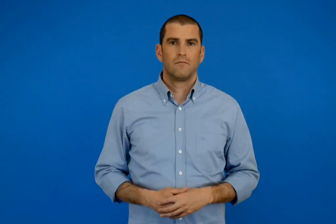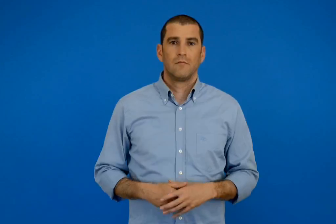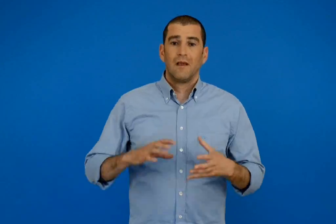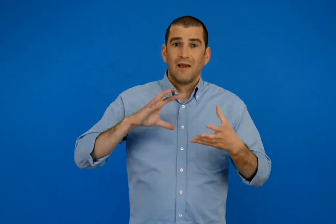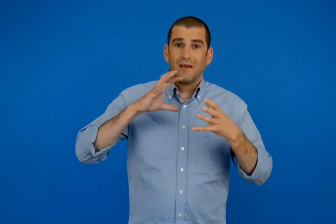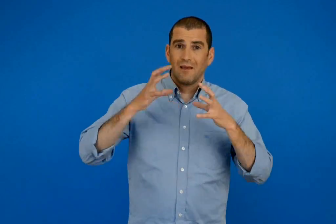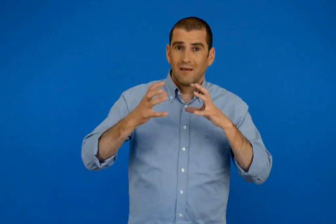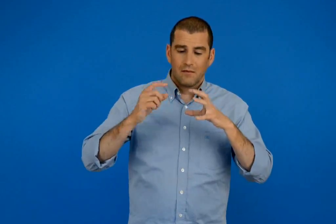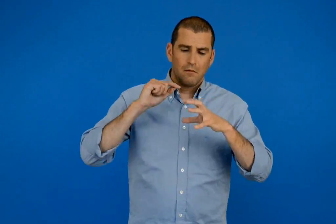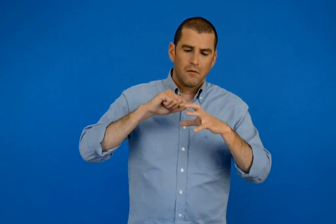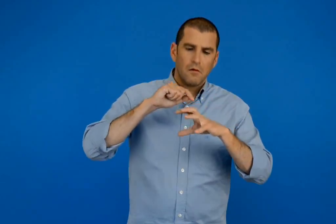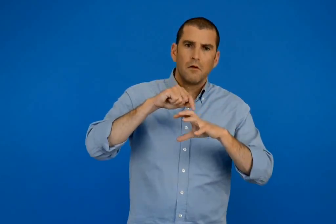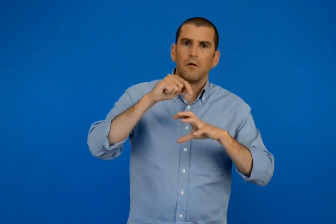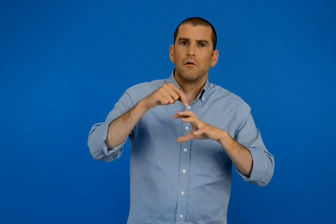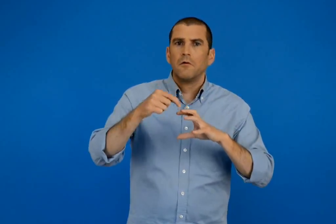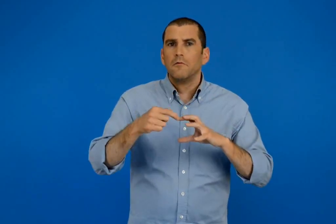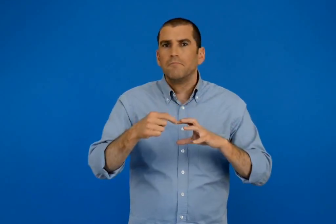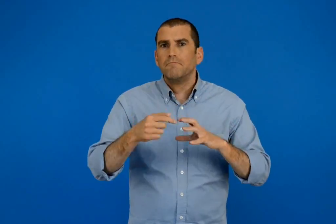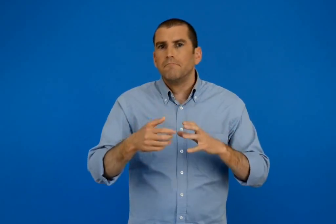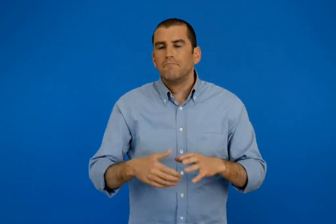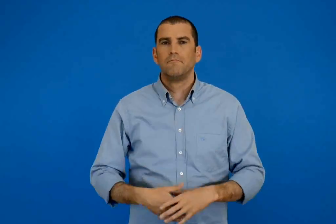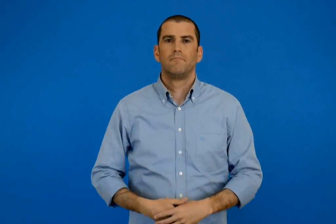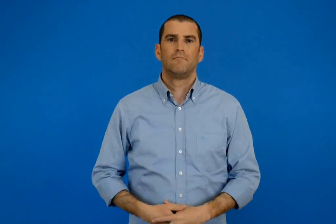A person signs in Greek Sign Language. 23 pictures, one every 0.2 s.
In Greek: σε αλλά μέρη της γης
